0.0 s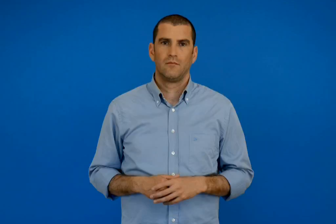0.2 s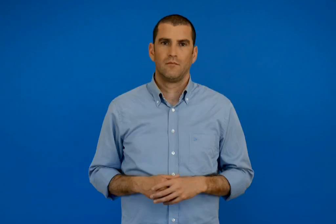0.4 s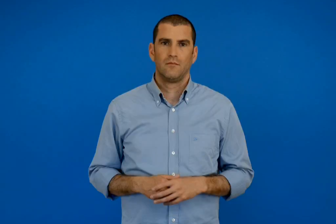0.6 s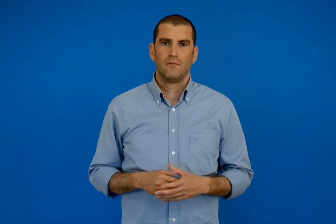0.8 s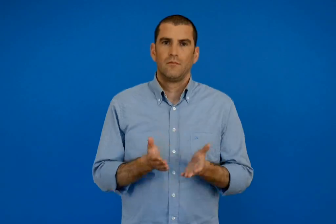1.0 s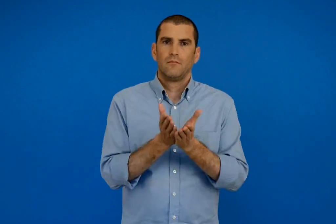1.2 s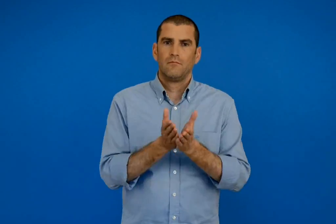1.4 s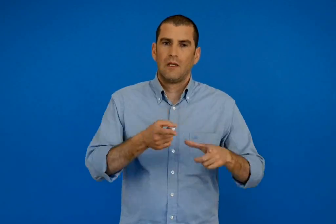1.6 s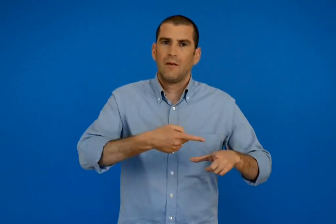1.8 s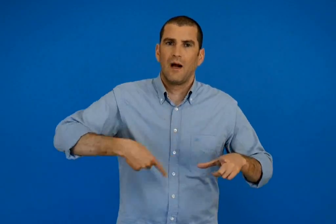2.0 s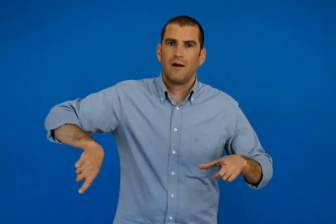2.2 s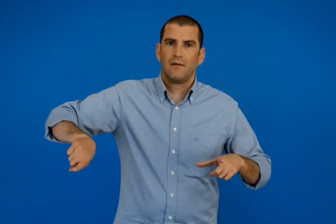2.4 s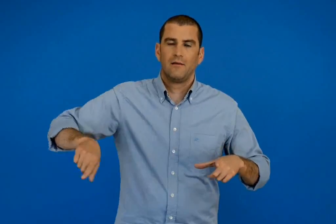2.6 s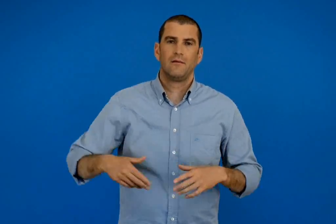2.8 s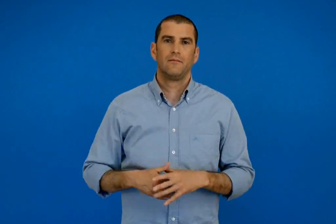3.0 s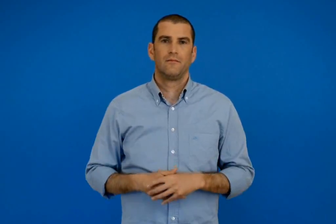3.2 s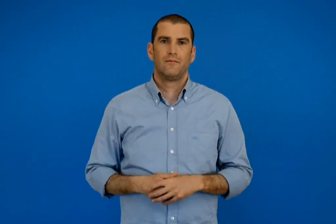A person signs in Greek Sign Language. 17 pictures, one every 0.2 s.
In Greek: λιμάνι
